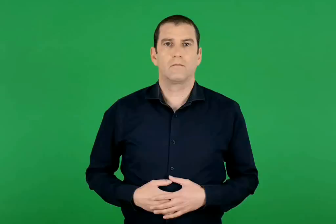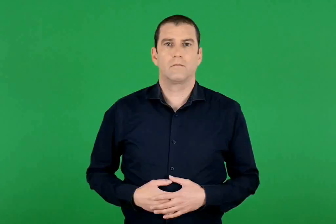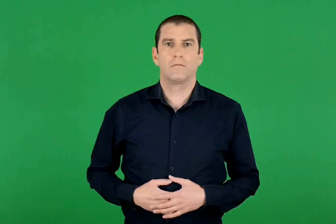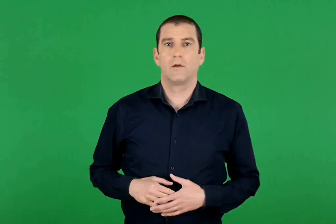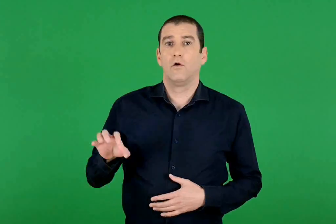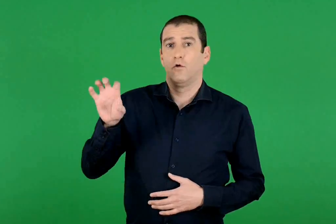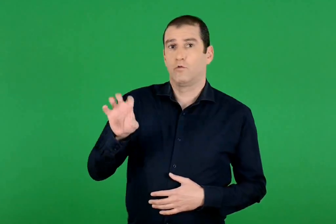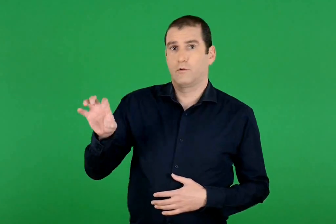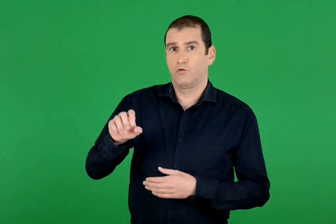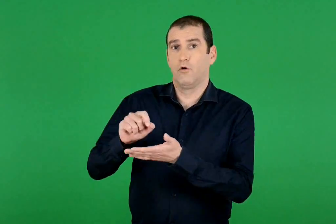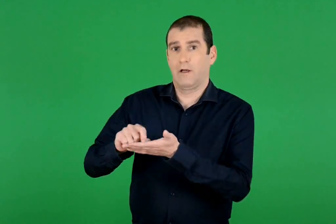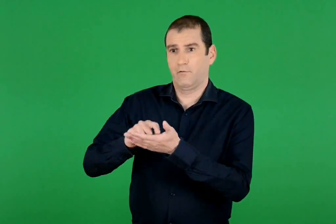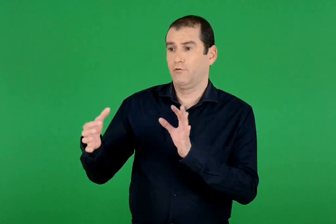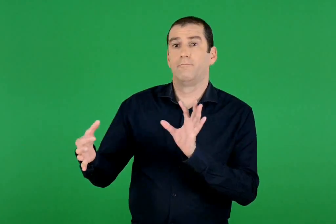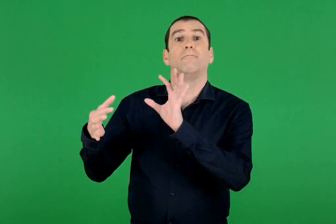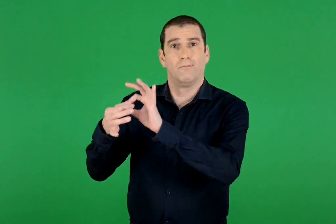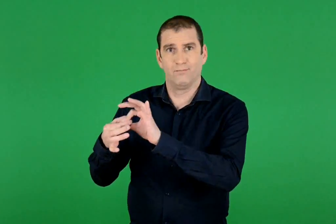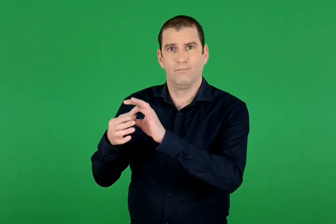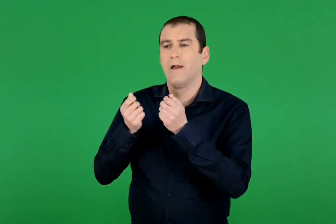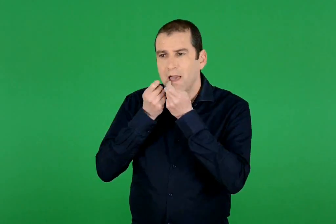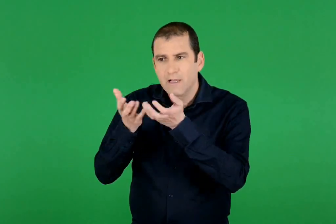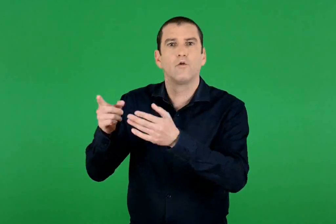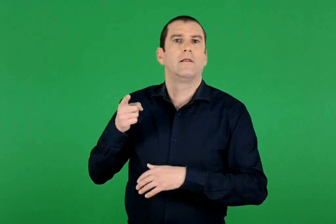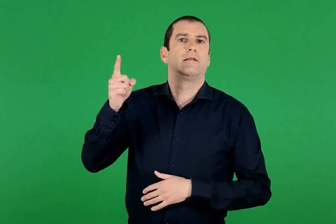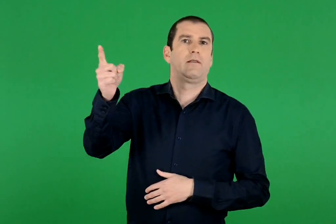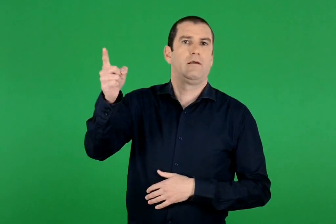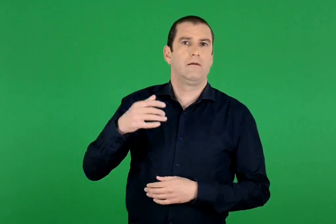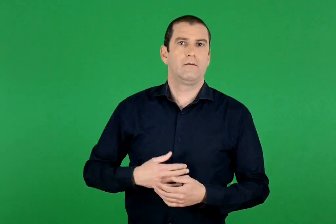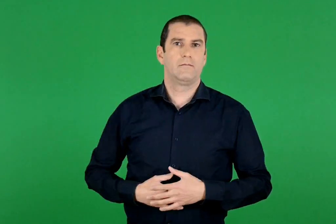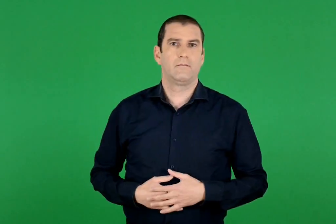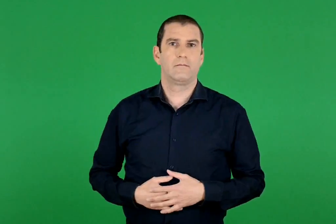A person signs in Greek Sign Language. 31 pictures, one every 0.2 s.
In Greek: έξοδα ταξιδιού μέσω τουριστικού γραφείου
